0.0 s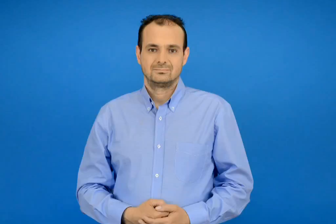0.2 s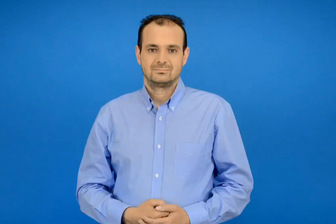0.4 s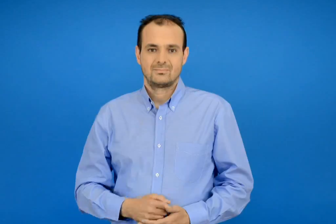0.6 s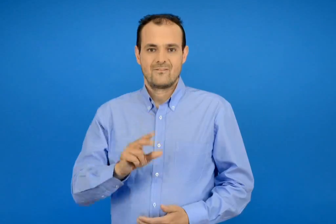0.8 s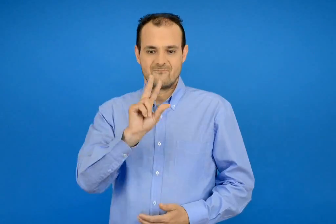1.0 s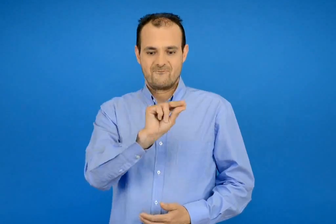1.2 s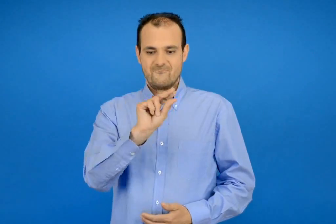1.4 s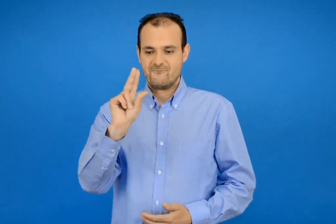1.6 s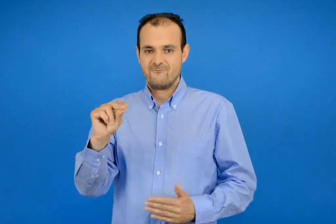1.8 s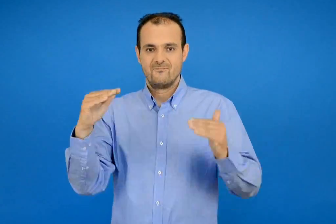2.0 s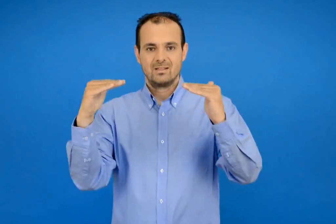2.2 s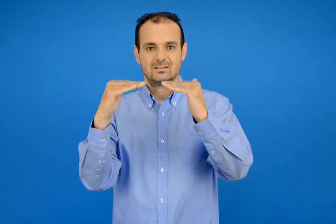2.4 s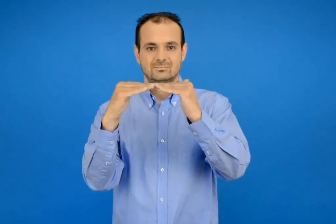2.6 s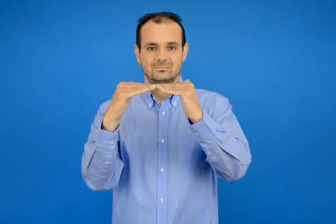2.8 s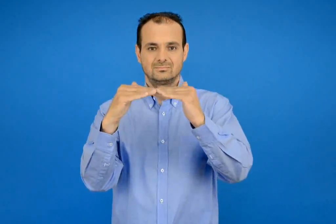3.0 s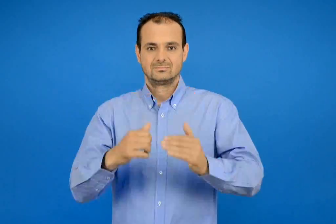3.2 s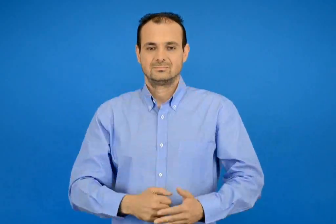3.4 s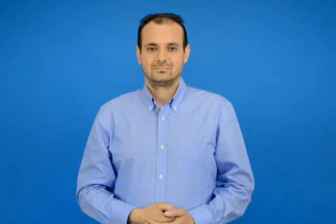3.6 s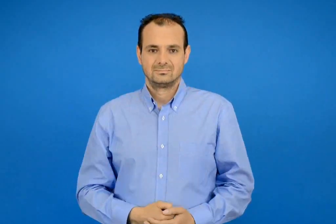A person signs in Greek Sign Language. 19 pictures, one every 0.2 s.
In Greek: ίσο με
